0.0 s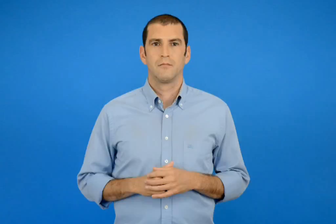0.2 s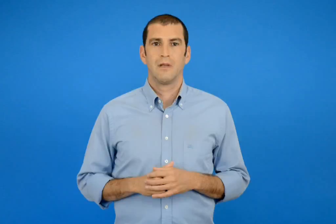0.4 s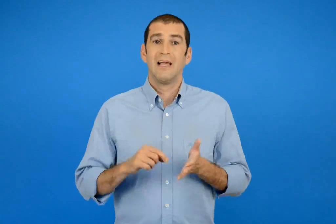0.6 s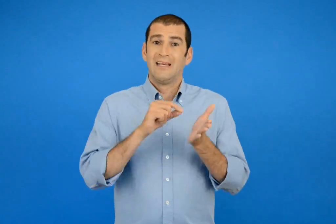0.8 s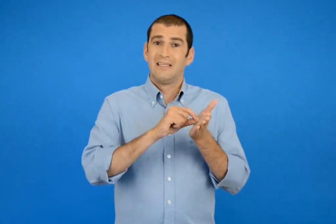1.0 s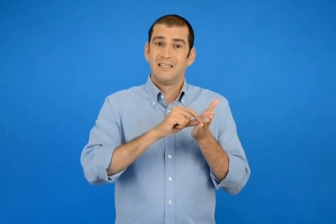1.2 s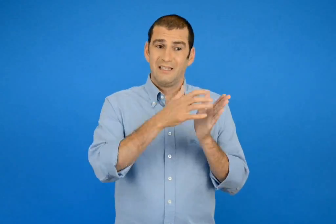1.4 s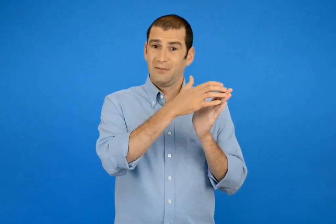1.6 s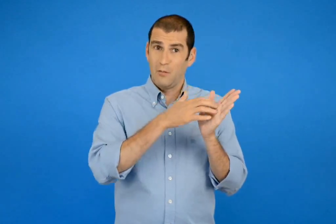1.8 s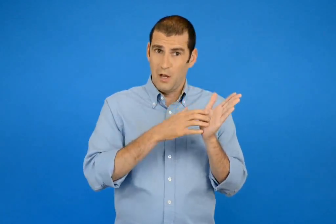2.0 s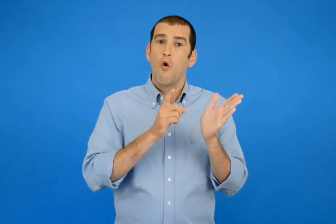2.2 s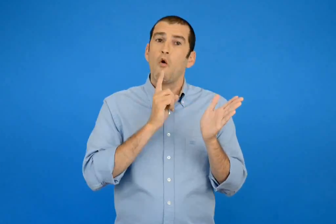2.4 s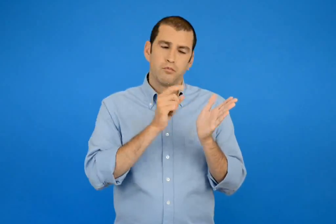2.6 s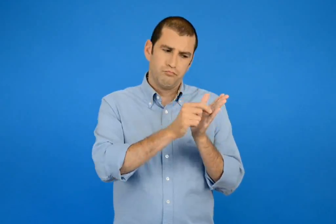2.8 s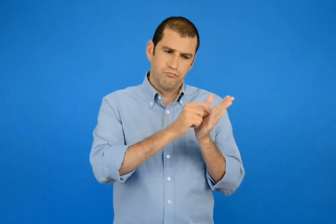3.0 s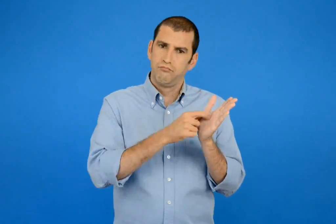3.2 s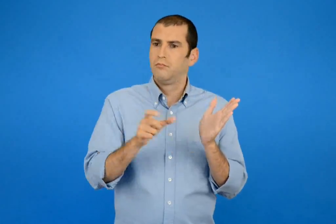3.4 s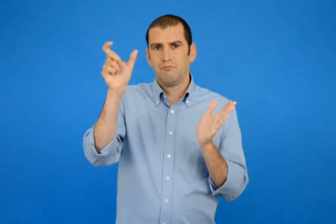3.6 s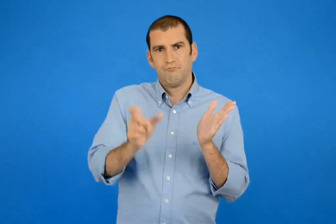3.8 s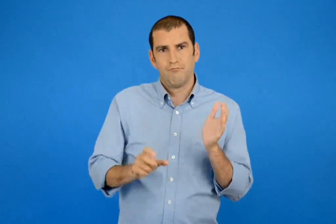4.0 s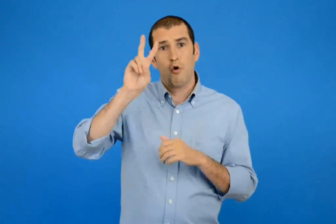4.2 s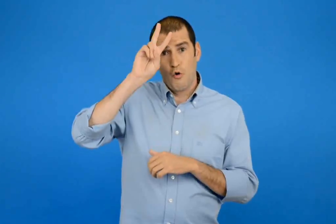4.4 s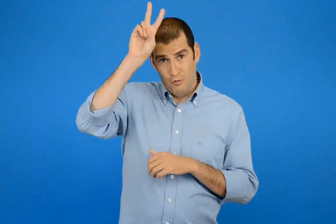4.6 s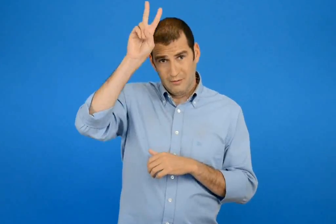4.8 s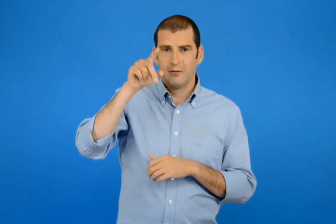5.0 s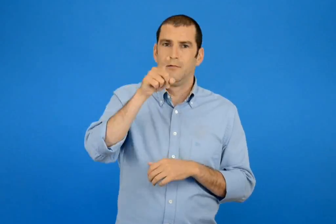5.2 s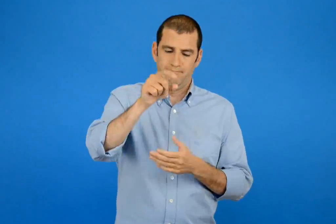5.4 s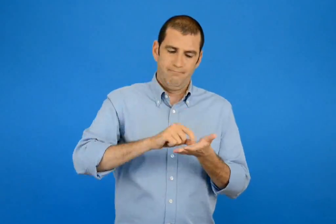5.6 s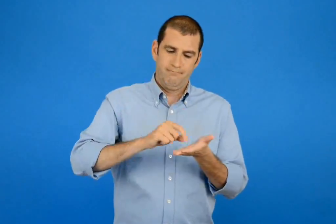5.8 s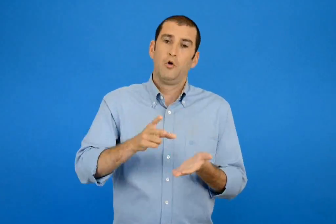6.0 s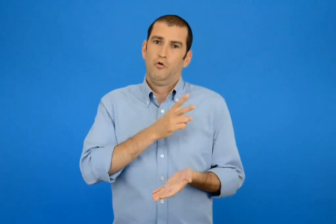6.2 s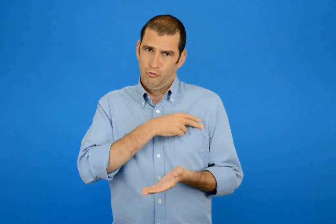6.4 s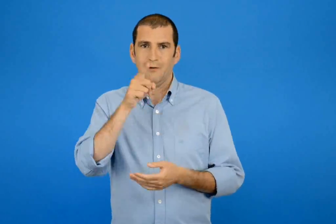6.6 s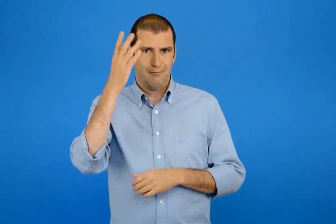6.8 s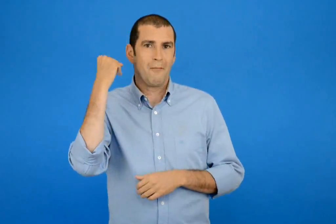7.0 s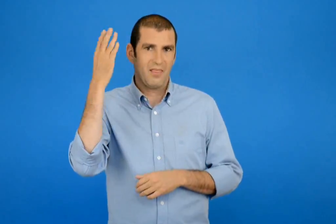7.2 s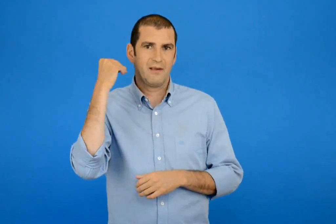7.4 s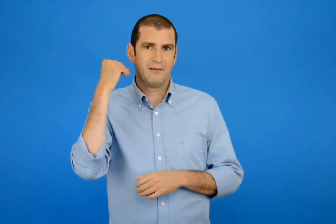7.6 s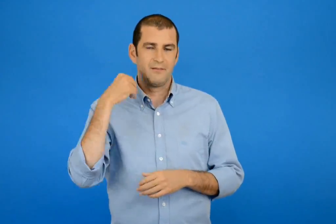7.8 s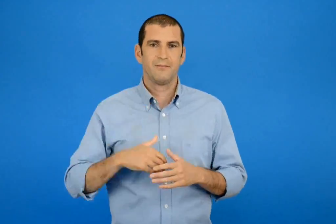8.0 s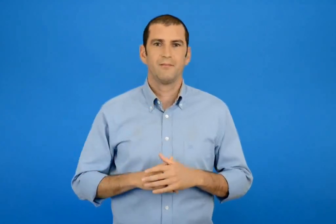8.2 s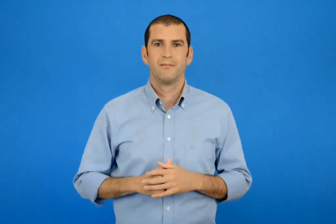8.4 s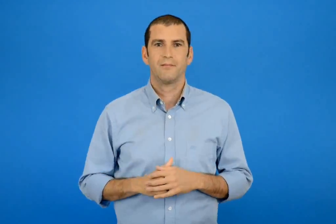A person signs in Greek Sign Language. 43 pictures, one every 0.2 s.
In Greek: μαθέ να γράφεις σωστά το σημείωμα όπως το έγραψε ο λουκάς
